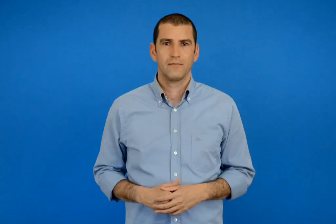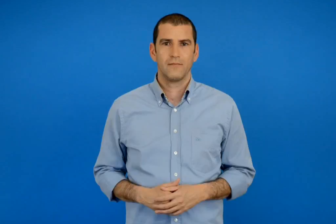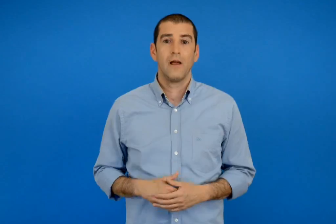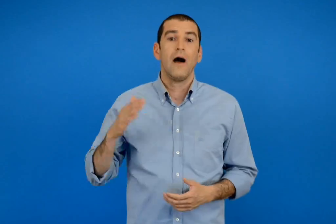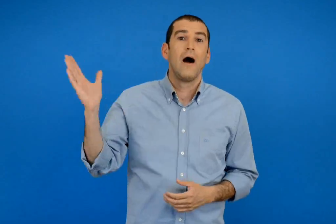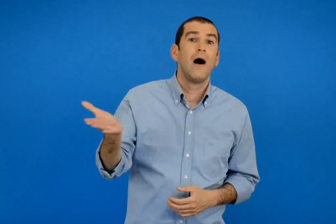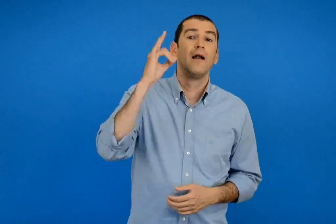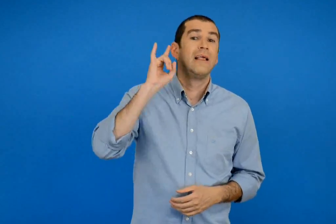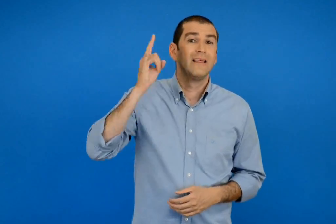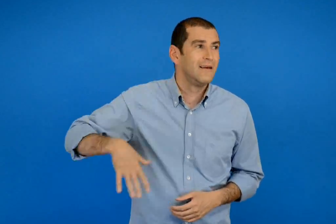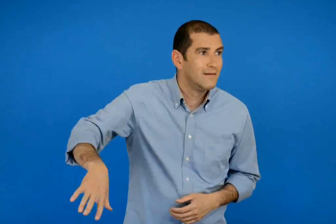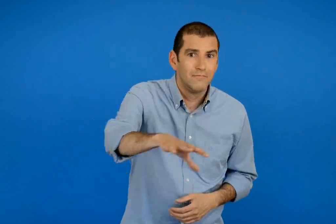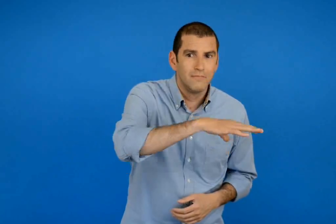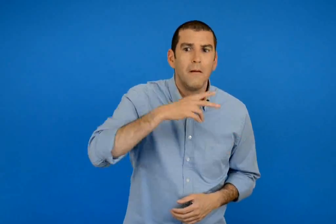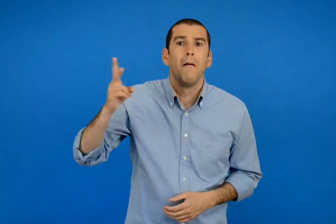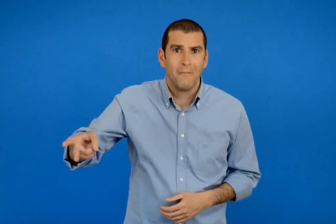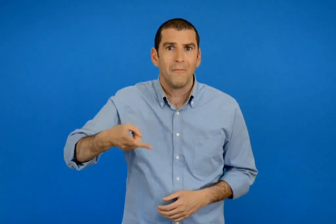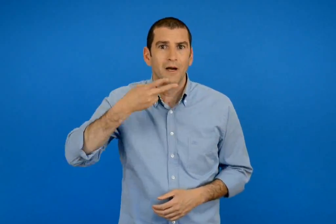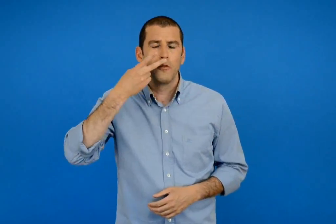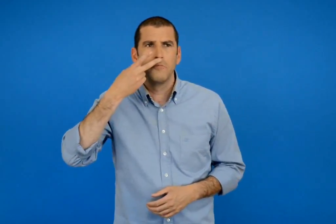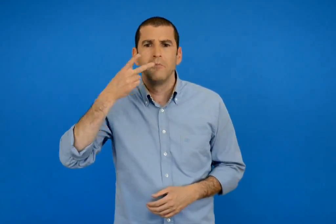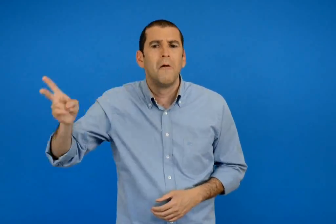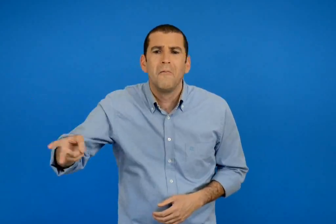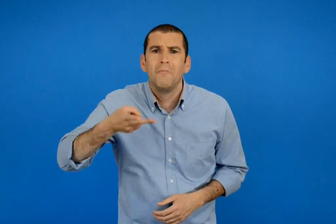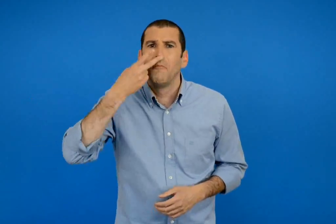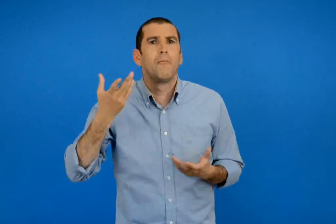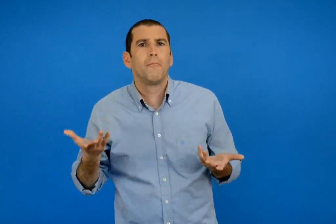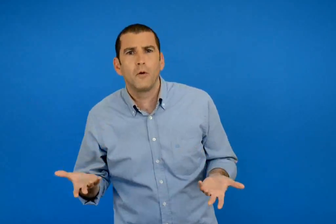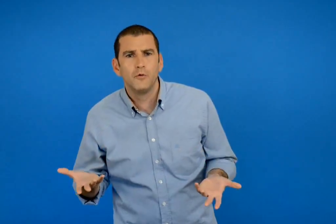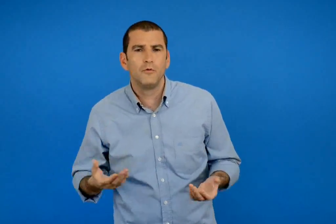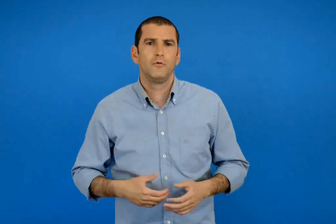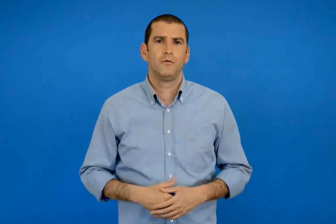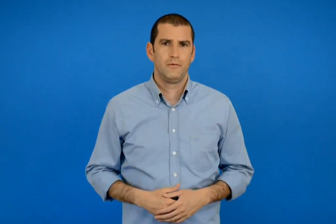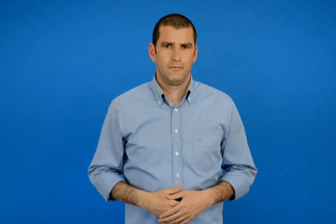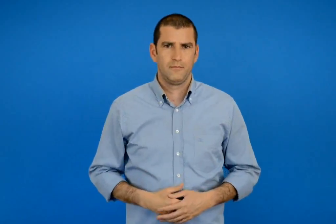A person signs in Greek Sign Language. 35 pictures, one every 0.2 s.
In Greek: αν οι ήχοι γύρω μας είχαν μυρωδιά πως θα μύριζαν ;
